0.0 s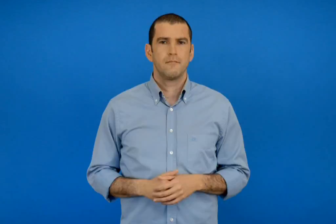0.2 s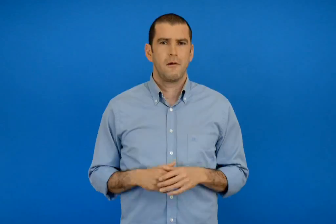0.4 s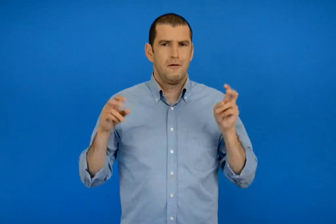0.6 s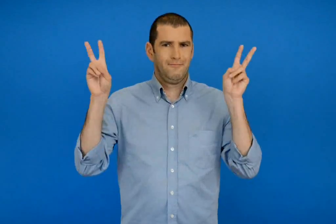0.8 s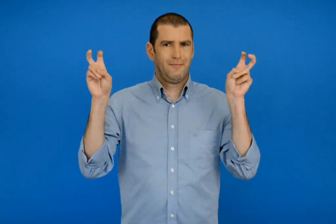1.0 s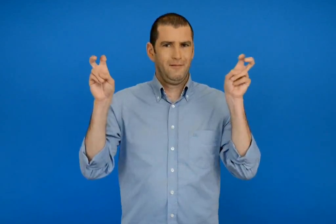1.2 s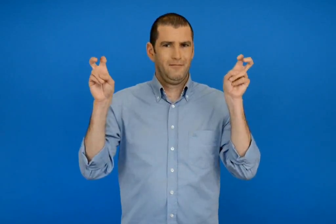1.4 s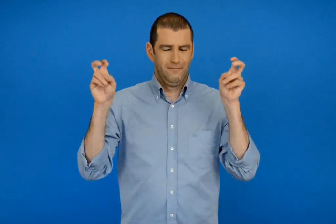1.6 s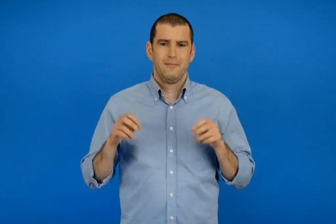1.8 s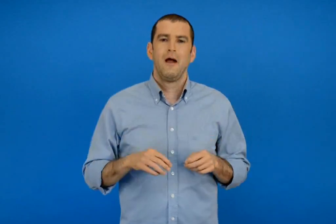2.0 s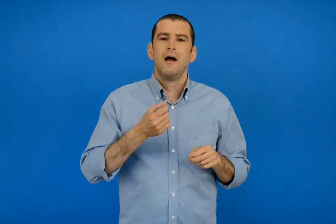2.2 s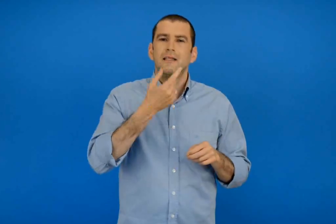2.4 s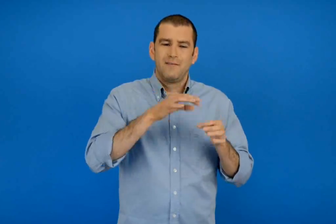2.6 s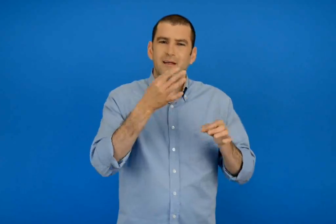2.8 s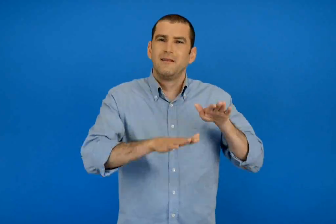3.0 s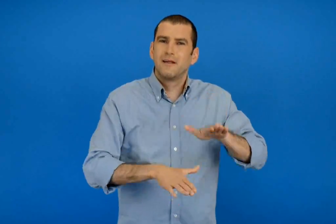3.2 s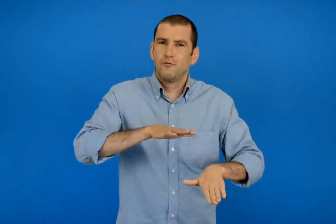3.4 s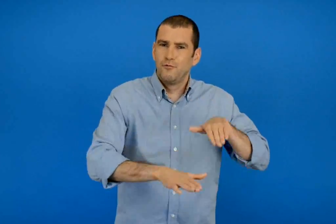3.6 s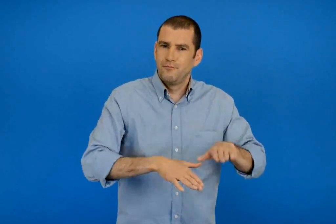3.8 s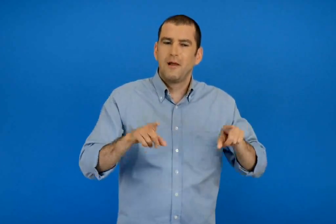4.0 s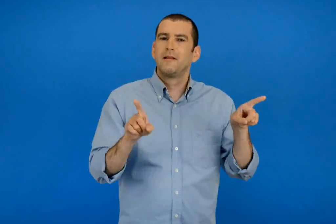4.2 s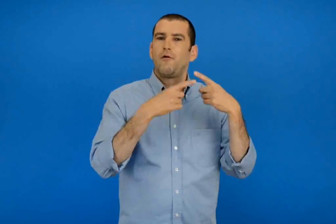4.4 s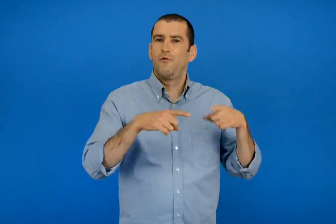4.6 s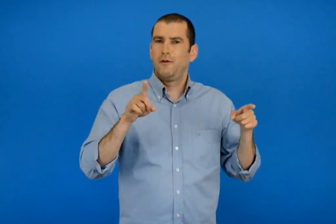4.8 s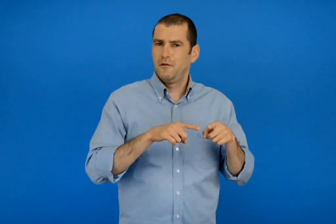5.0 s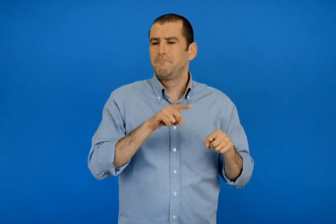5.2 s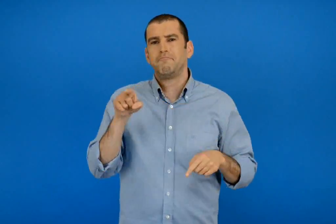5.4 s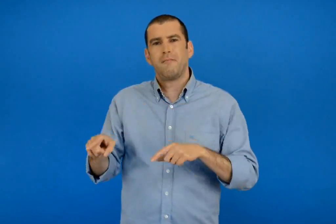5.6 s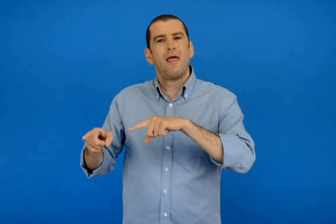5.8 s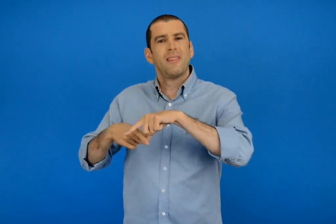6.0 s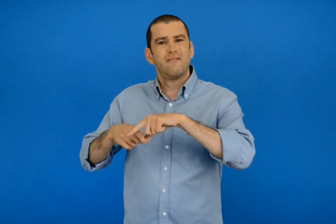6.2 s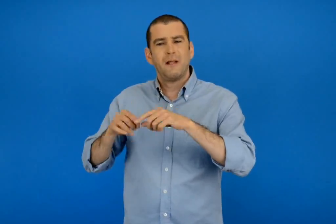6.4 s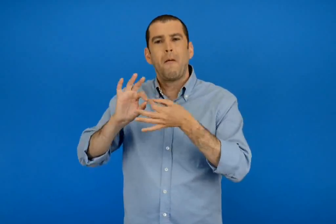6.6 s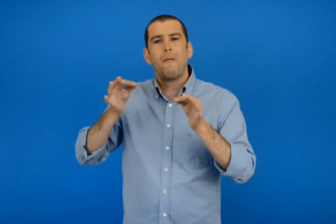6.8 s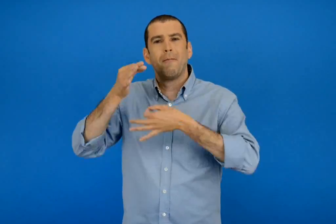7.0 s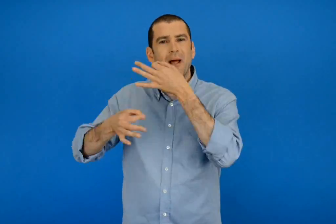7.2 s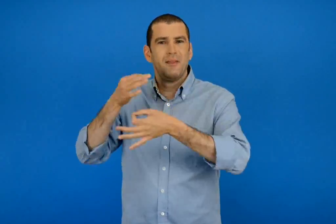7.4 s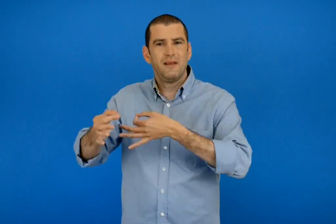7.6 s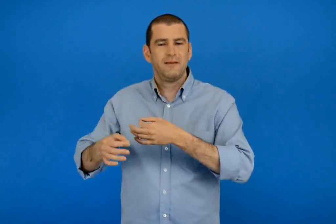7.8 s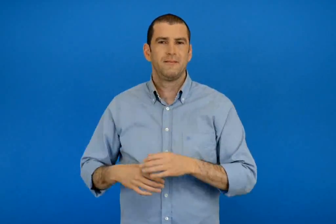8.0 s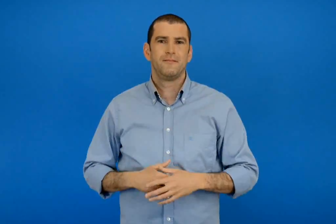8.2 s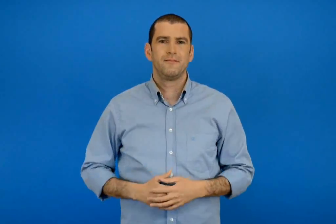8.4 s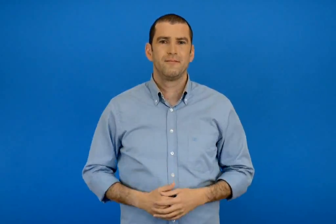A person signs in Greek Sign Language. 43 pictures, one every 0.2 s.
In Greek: το τραγούδι με τον τρύγο τον δεκέμβρη παραμύθι
